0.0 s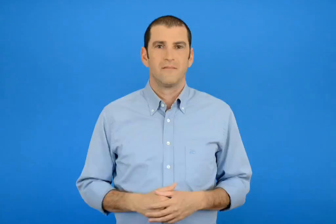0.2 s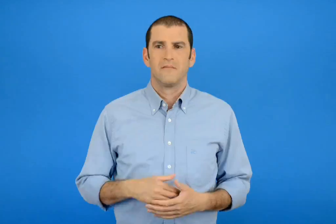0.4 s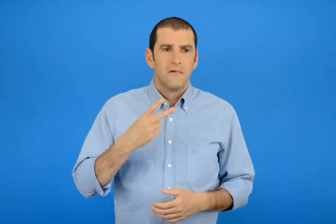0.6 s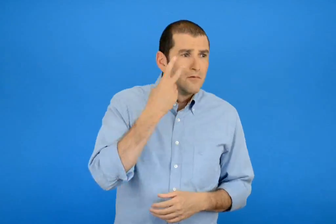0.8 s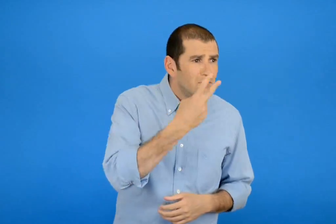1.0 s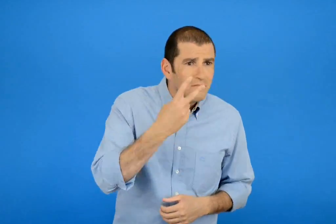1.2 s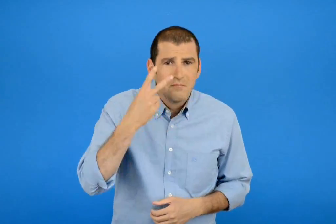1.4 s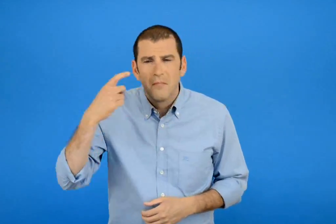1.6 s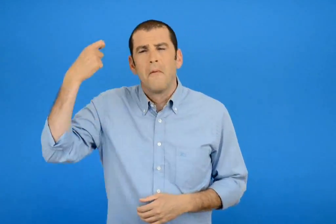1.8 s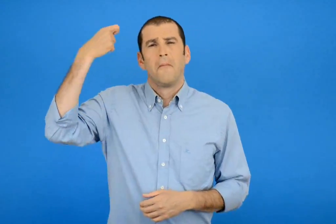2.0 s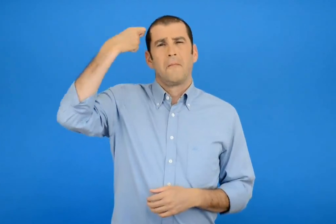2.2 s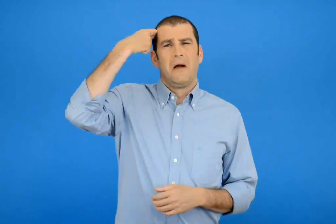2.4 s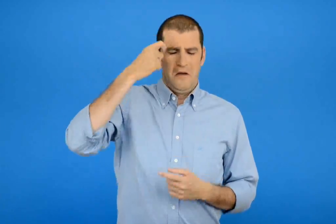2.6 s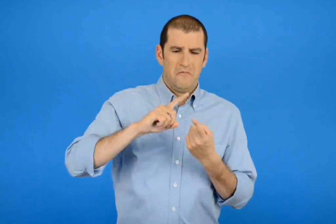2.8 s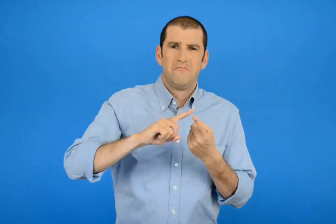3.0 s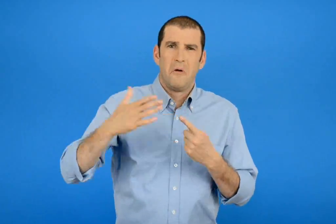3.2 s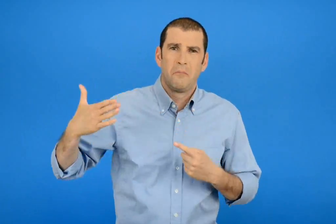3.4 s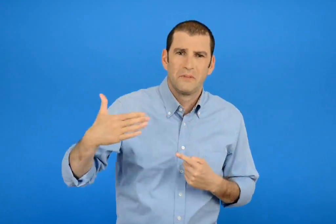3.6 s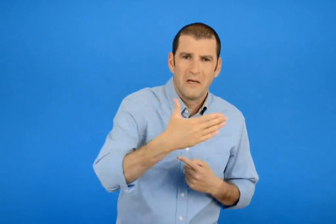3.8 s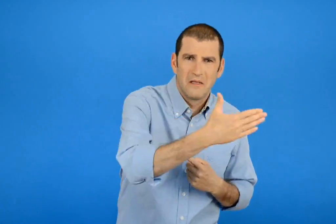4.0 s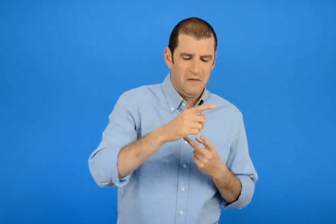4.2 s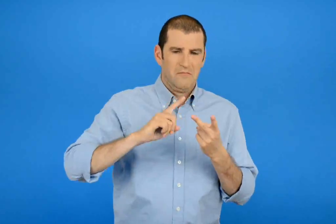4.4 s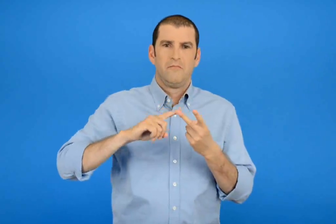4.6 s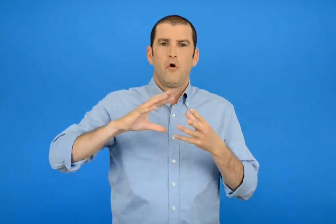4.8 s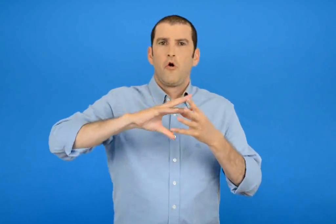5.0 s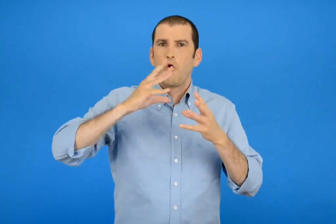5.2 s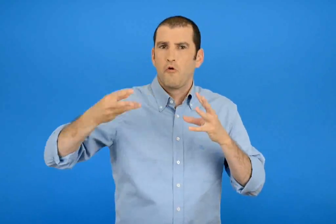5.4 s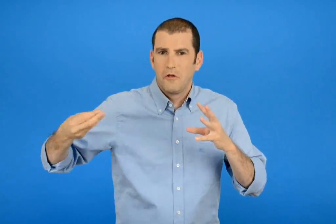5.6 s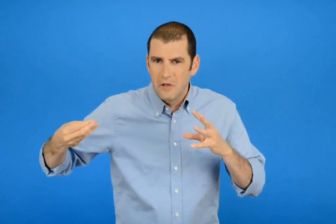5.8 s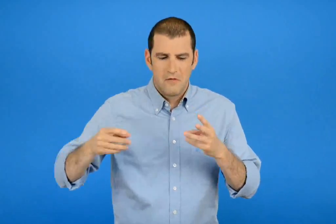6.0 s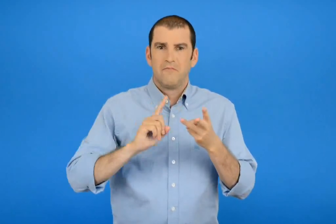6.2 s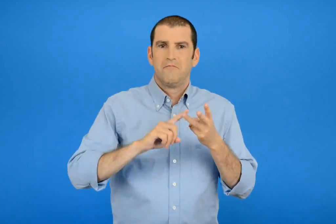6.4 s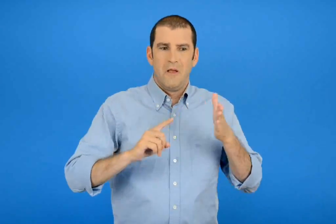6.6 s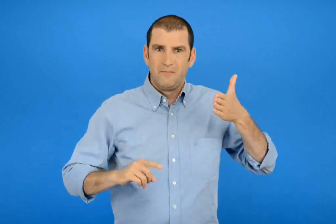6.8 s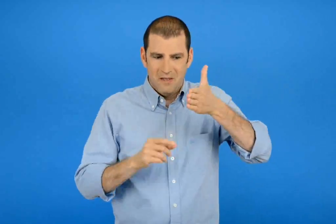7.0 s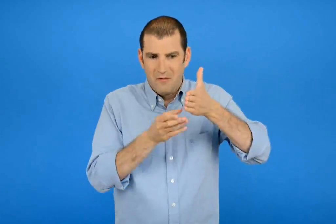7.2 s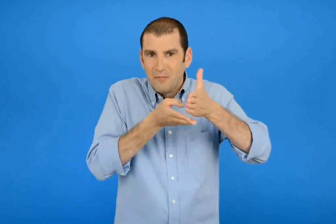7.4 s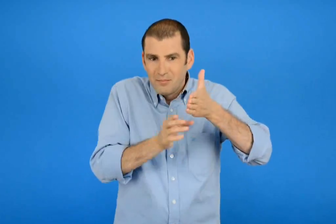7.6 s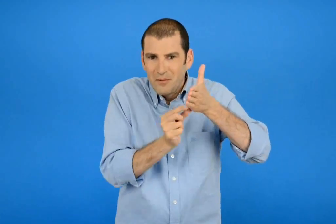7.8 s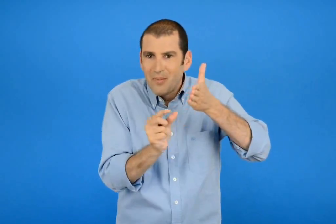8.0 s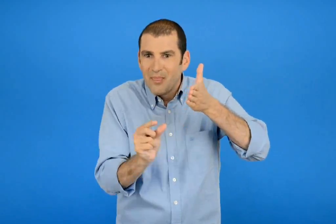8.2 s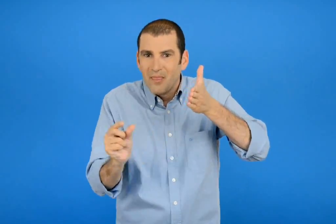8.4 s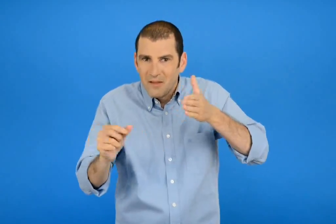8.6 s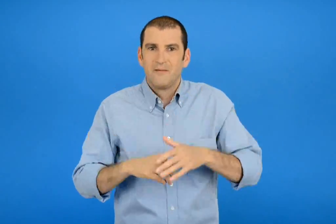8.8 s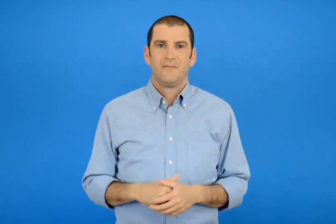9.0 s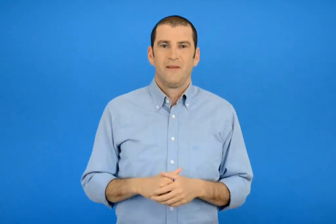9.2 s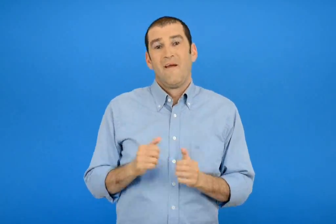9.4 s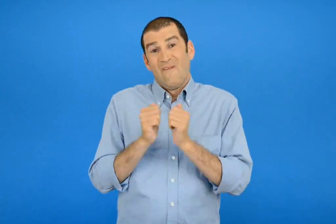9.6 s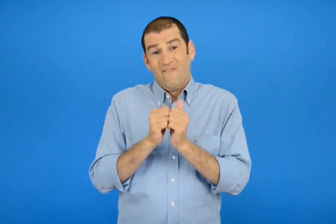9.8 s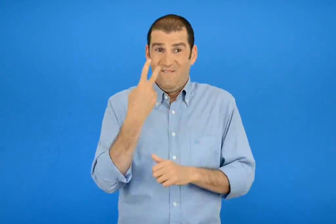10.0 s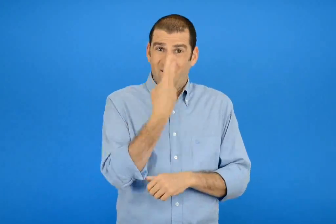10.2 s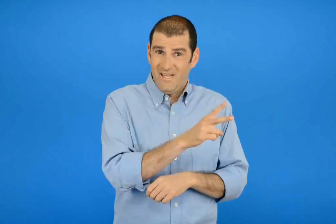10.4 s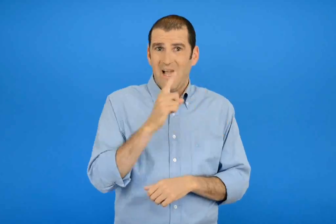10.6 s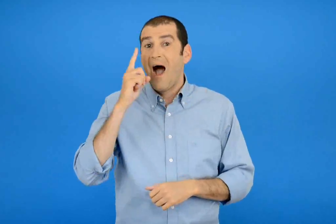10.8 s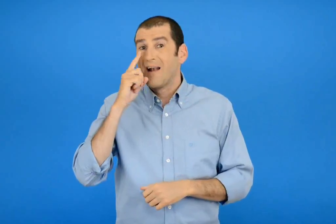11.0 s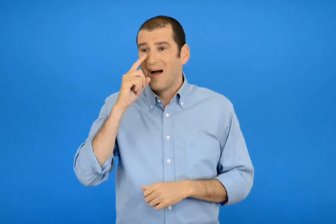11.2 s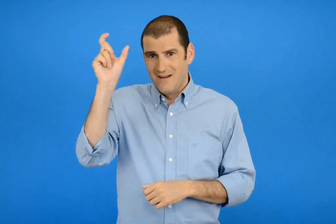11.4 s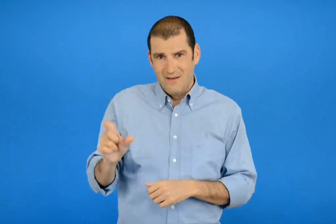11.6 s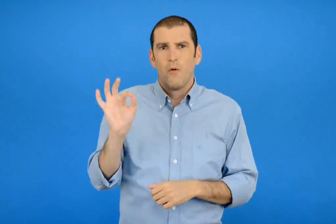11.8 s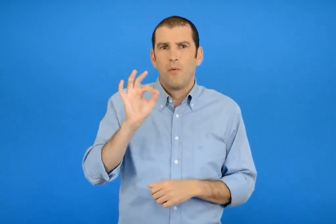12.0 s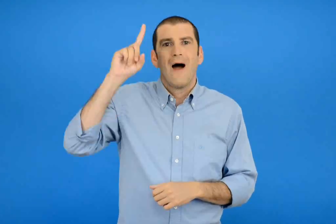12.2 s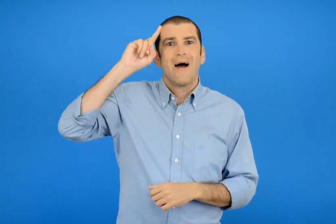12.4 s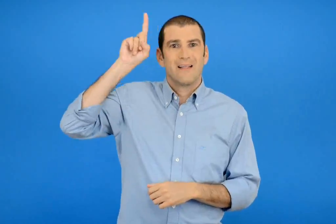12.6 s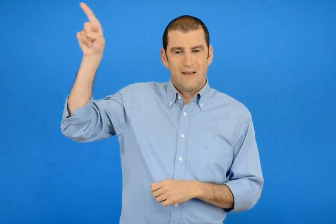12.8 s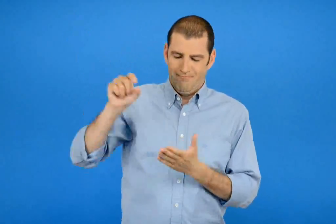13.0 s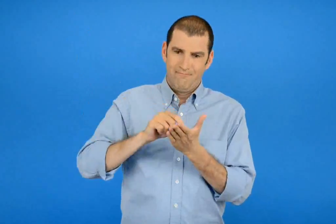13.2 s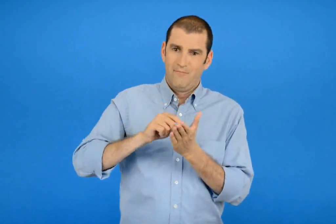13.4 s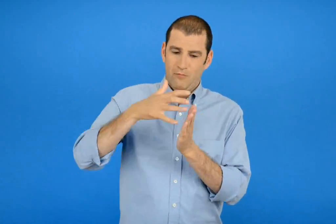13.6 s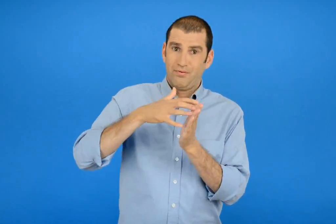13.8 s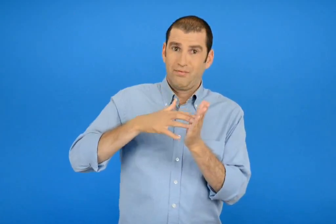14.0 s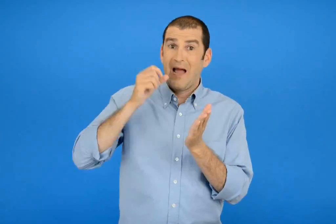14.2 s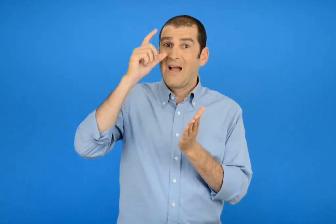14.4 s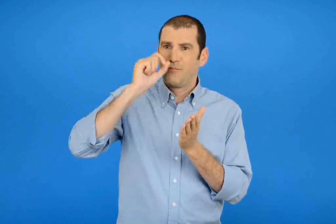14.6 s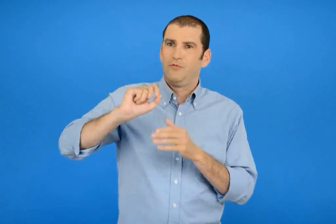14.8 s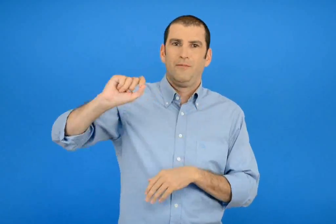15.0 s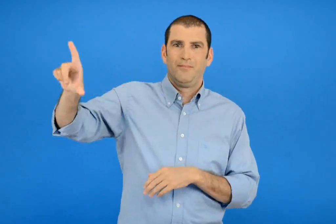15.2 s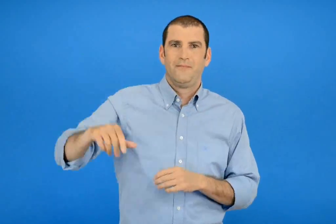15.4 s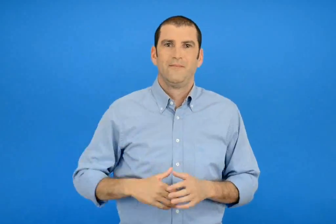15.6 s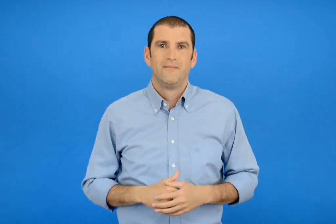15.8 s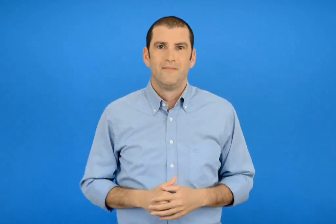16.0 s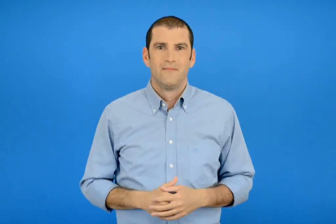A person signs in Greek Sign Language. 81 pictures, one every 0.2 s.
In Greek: του αρέσαν πολύ όσα είδε ψαριά κοχύλια θηλαστικά έγραψε στη φίλη του την άννα που ζει στην ατα τις εντυπώσεις του
